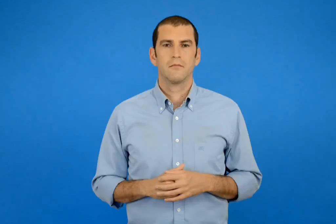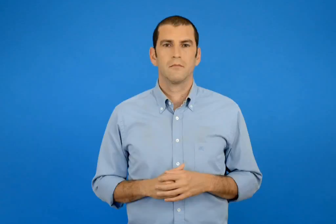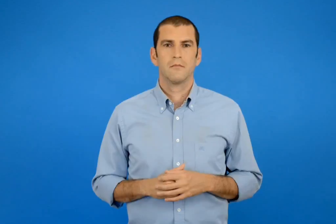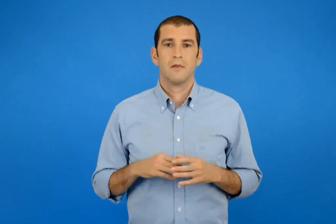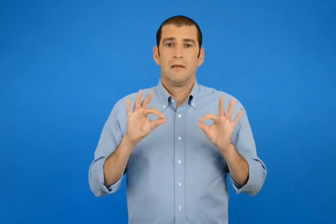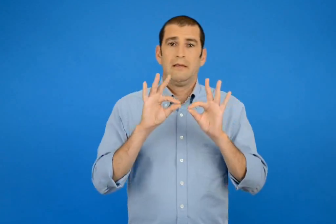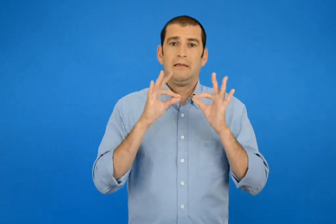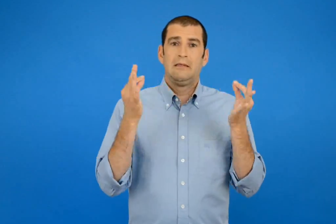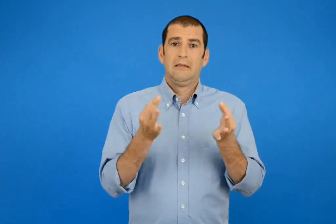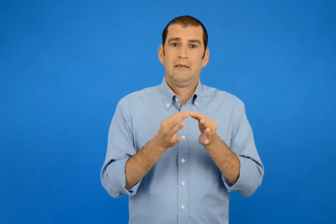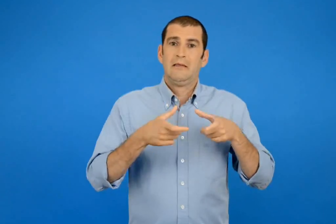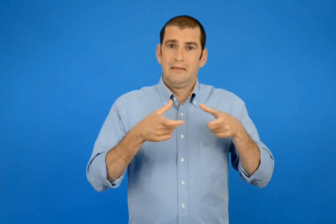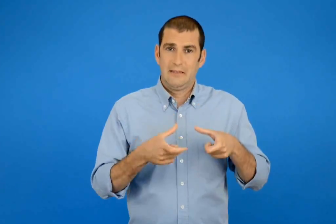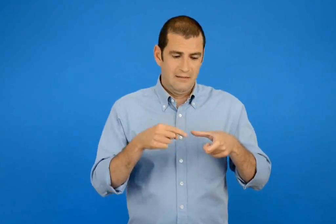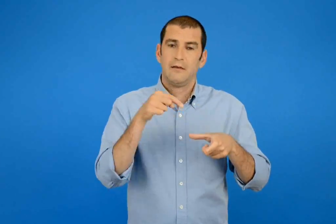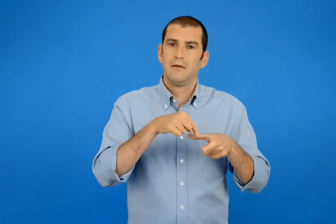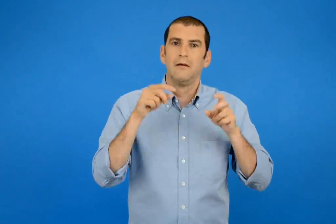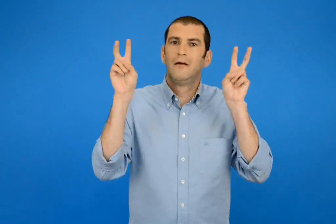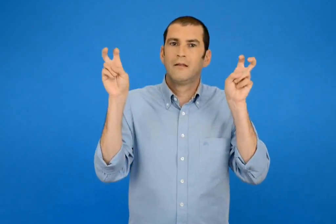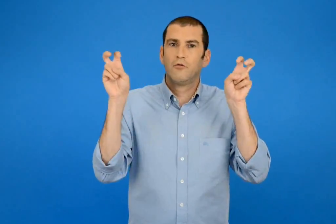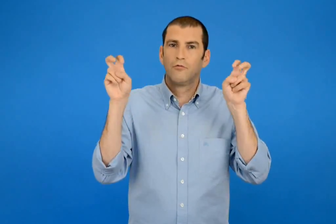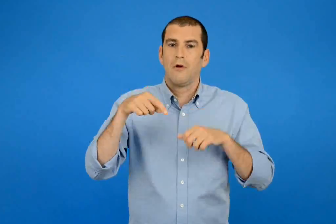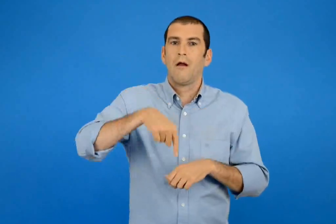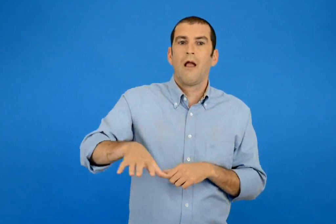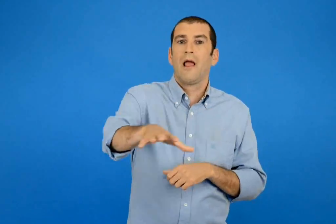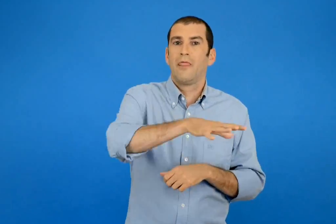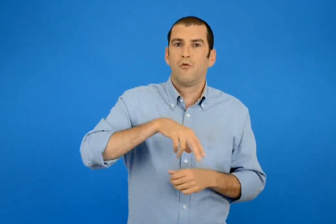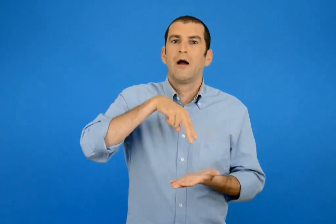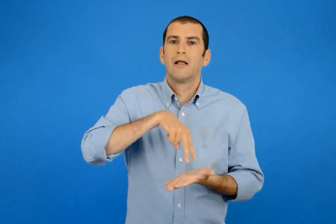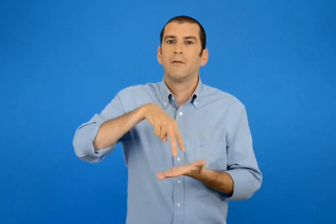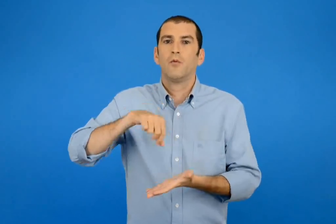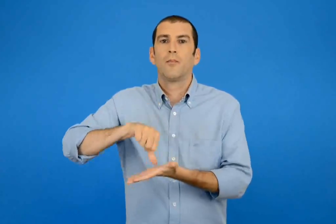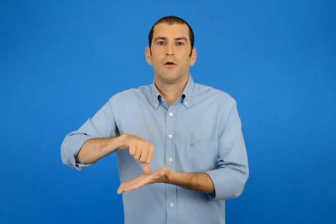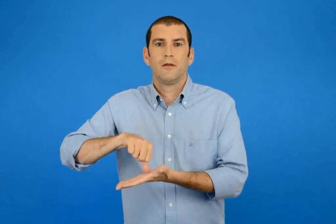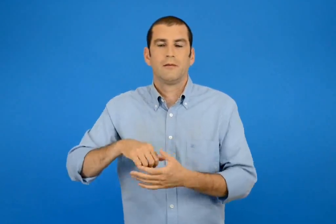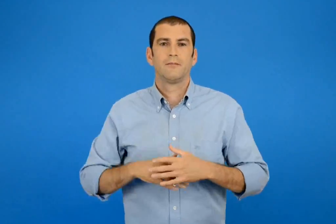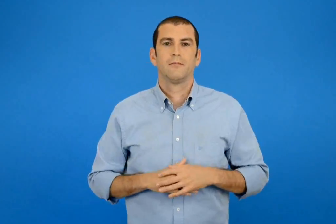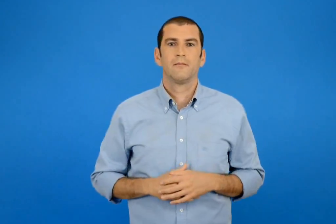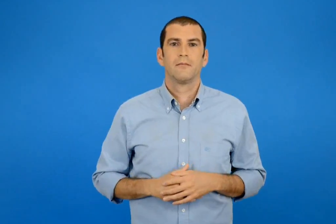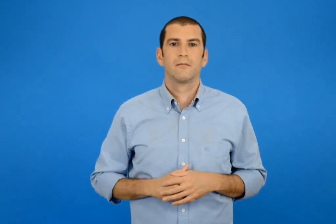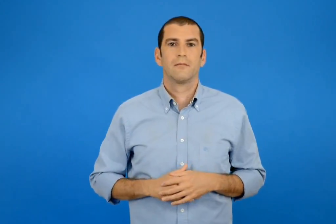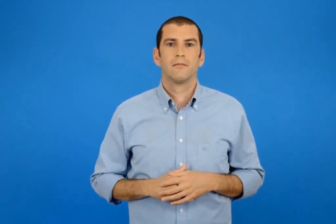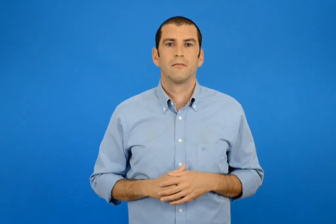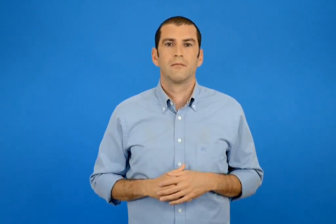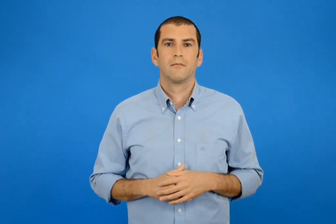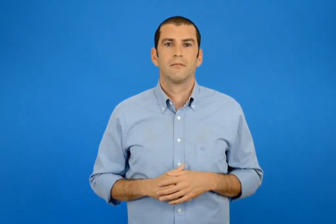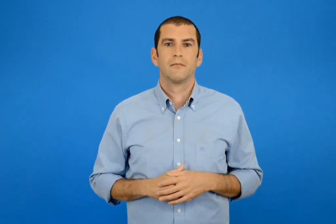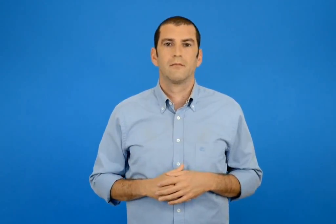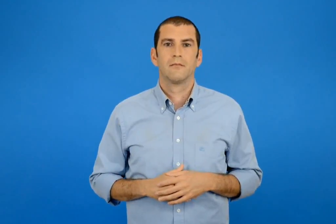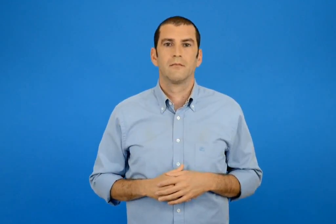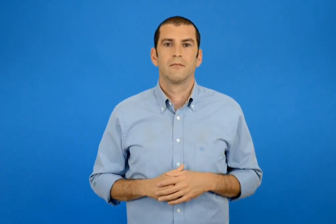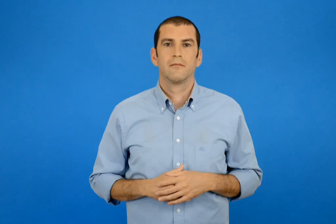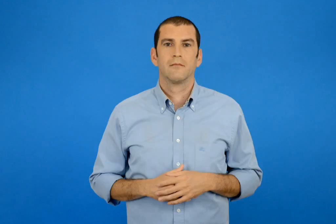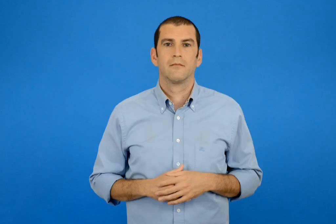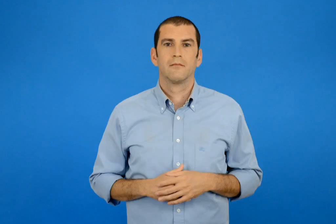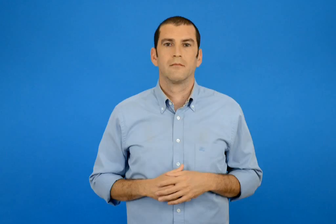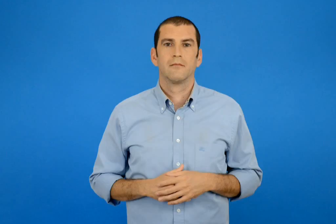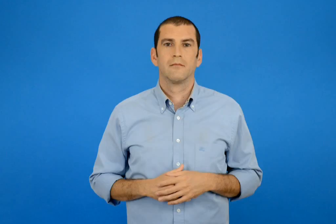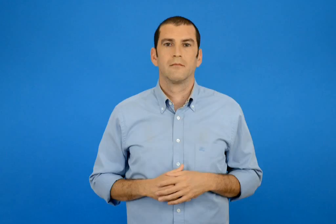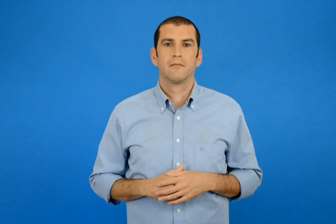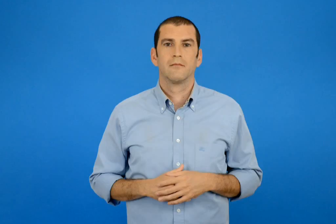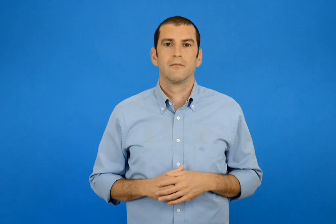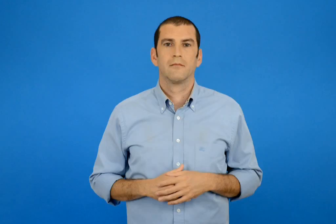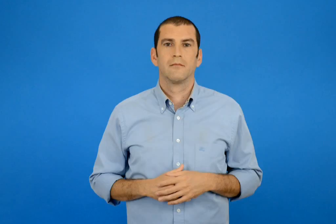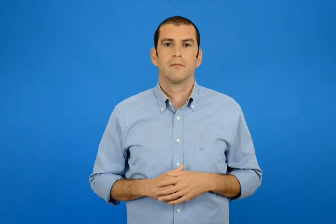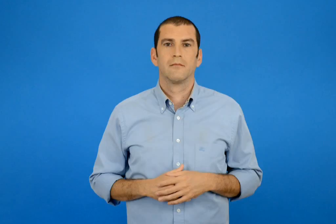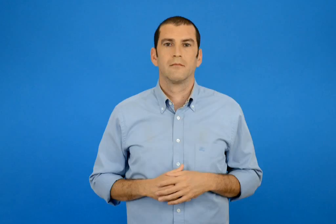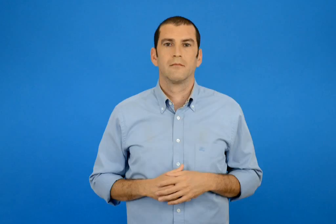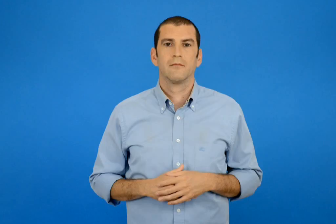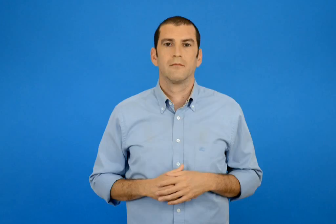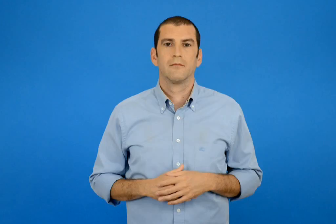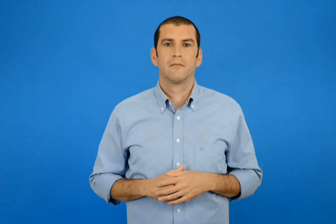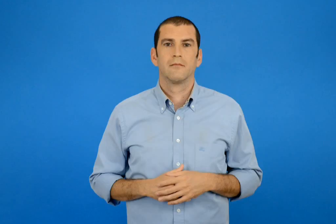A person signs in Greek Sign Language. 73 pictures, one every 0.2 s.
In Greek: από τον ψηφιακό δίσκο εδώ λιλιπούπολη μουσική ν κυπουργος δ μαραγκοπουλος λεπτο πλάτωνος στίχοι μέτρο κριεζη
